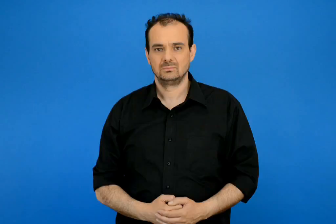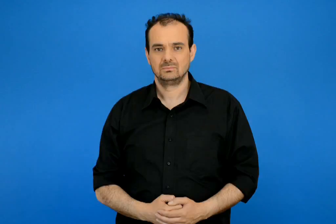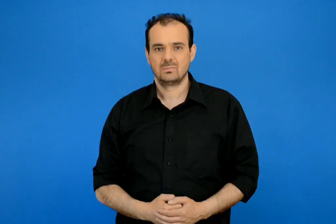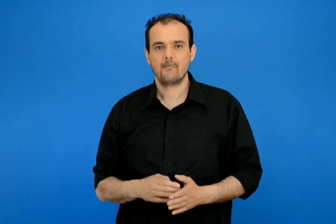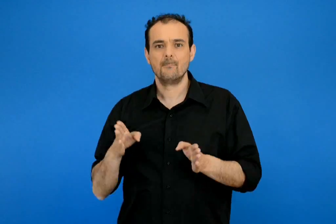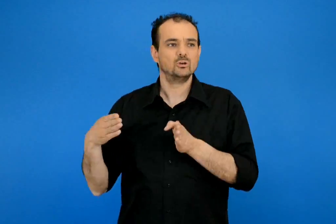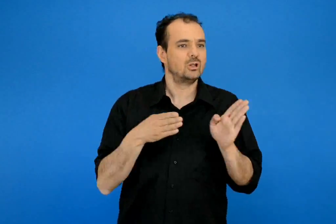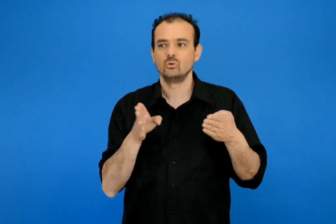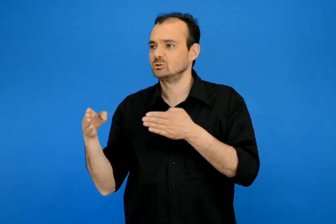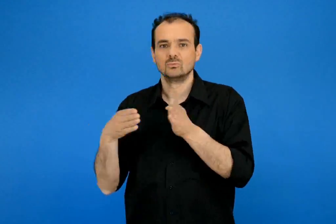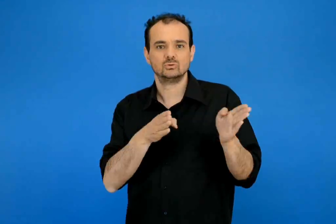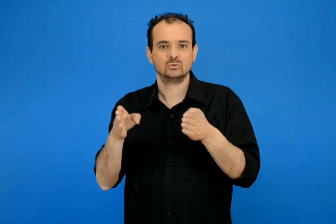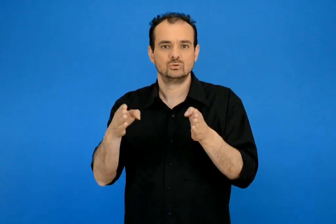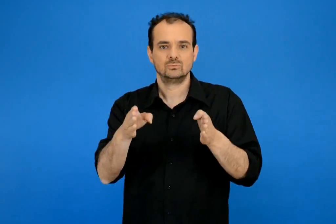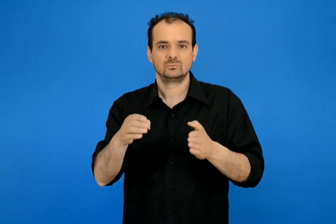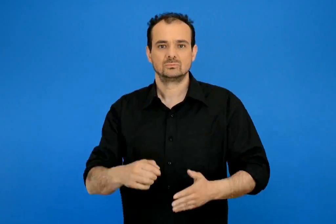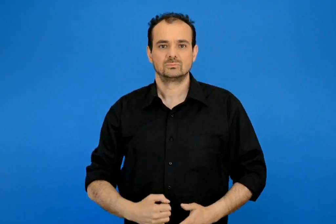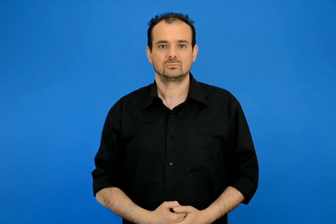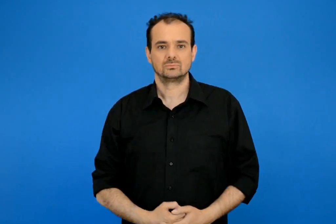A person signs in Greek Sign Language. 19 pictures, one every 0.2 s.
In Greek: προσανατολισμός
